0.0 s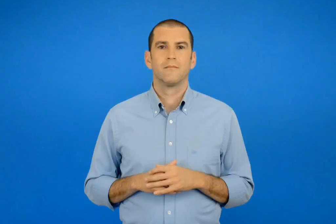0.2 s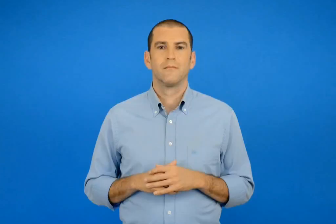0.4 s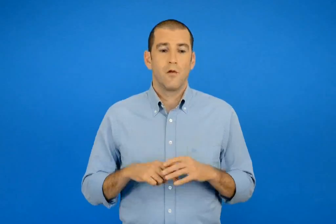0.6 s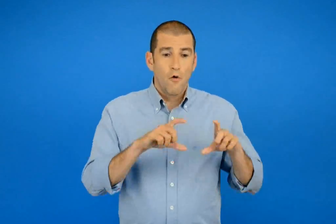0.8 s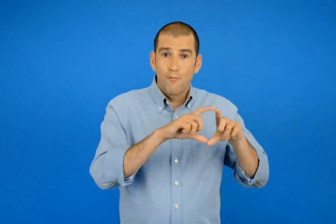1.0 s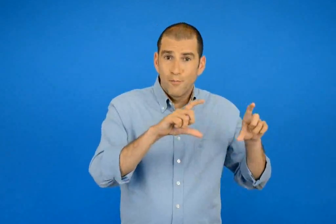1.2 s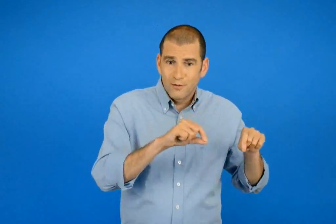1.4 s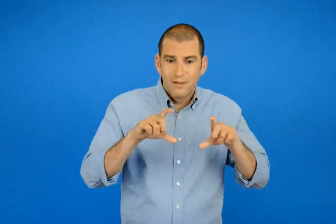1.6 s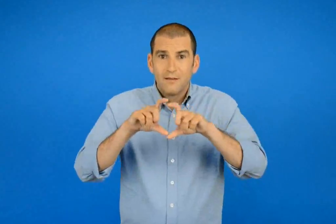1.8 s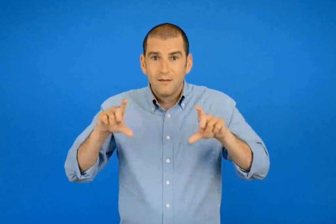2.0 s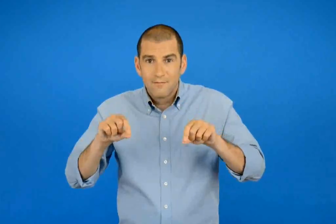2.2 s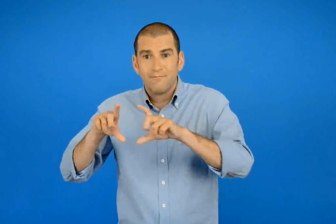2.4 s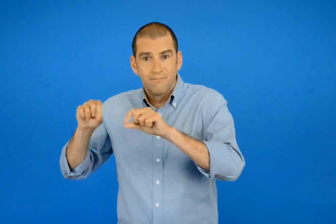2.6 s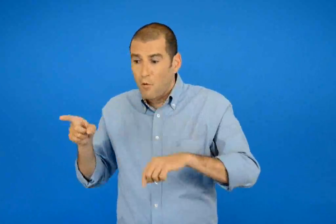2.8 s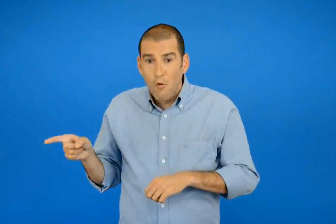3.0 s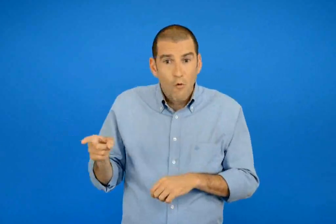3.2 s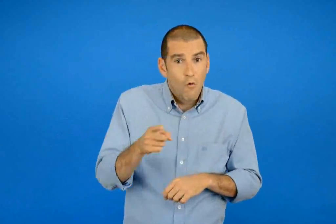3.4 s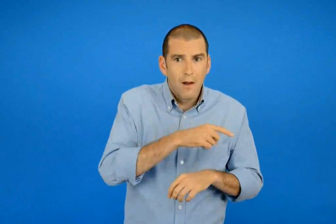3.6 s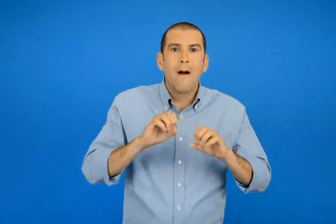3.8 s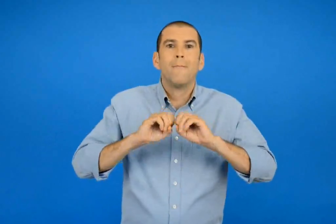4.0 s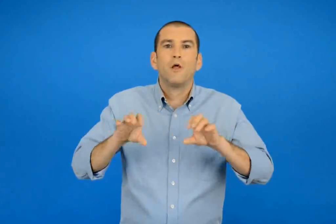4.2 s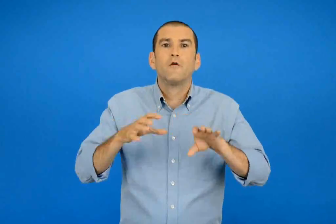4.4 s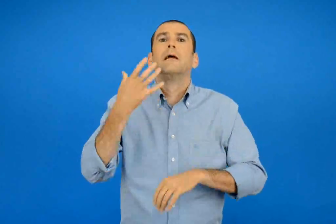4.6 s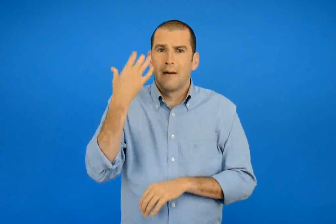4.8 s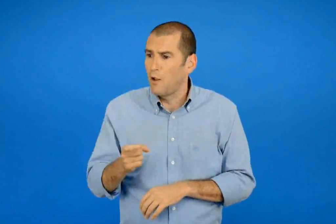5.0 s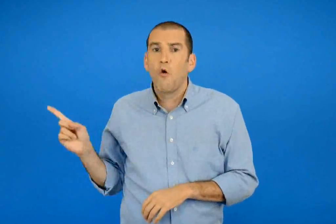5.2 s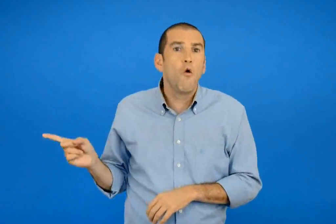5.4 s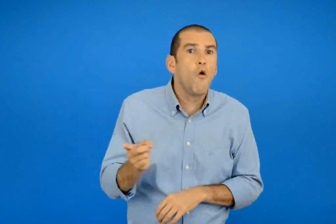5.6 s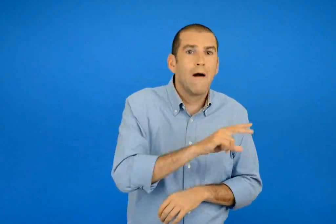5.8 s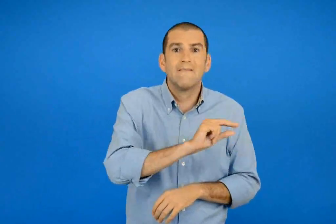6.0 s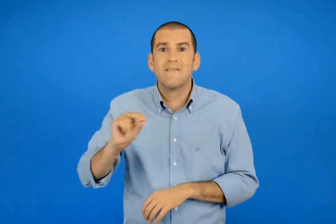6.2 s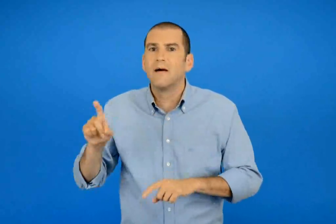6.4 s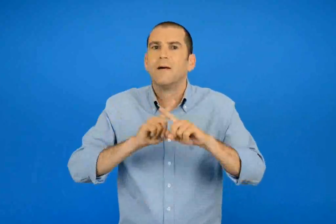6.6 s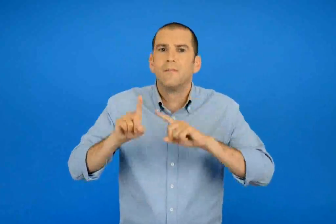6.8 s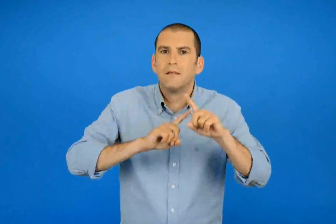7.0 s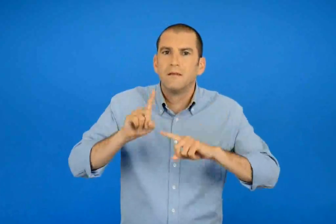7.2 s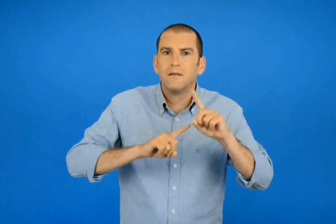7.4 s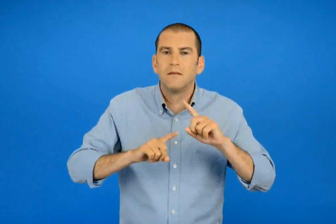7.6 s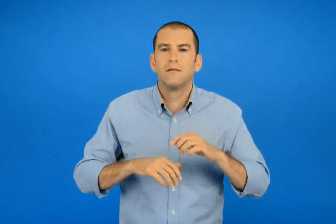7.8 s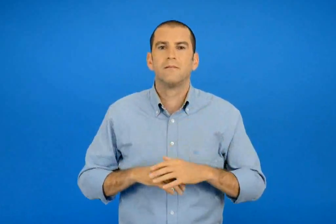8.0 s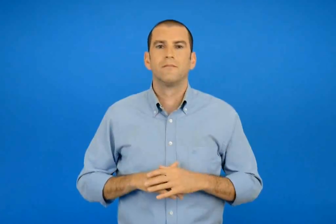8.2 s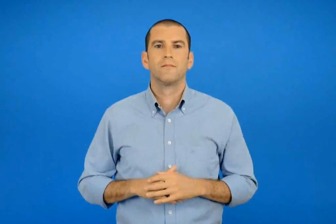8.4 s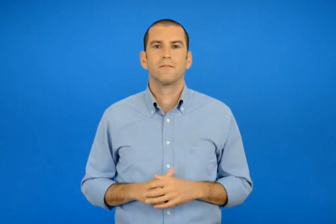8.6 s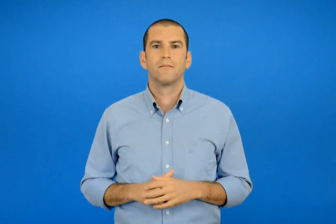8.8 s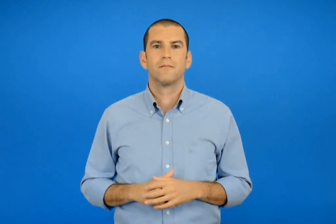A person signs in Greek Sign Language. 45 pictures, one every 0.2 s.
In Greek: ποιές πληροφορίες υπάρχουν σε όλες τις προσκλήσεις ;
